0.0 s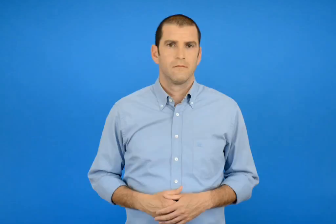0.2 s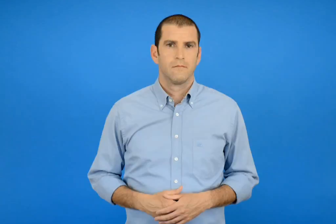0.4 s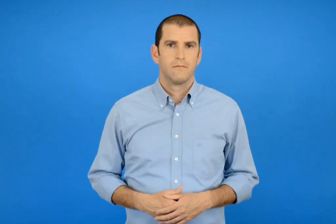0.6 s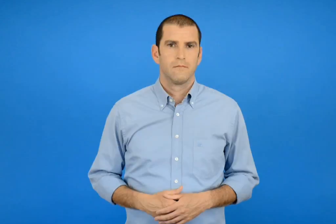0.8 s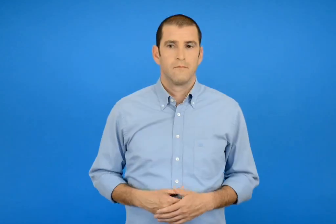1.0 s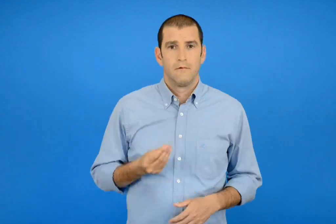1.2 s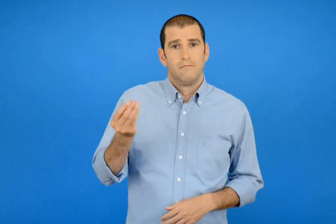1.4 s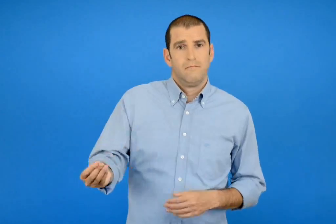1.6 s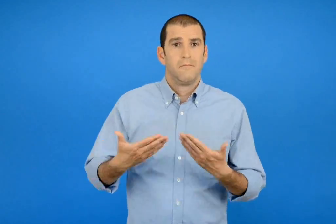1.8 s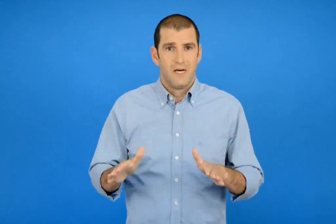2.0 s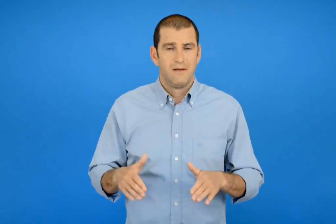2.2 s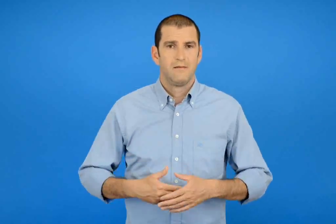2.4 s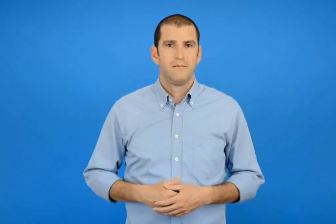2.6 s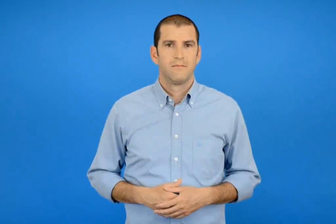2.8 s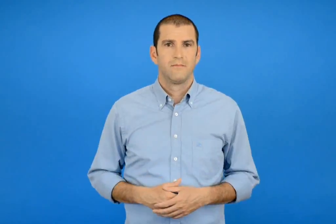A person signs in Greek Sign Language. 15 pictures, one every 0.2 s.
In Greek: έδωσαν
